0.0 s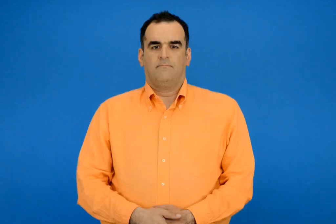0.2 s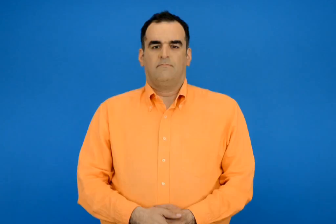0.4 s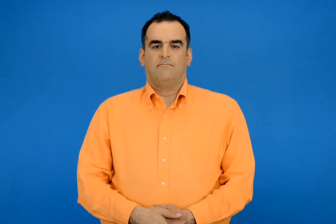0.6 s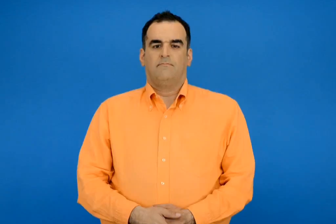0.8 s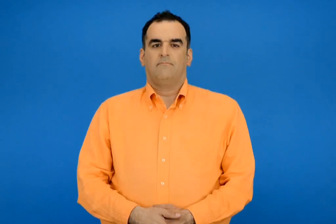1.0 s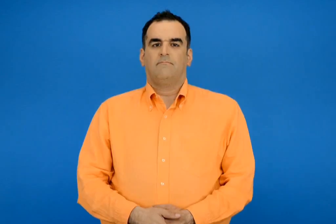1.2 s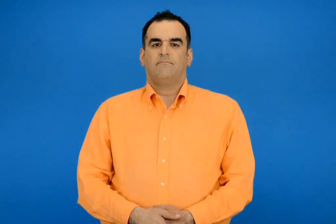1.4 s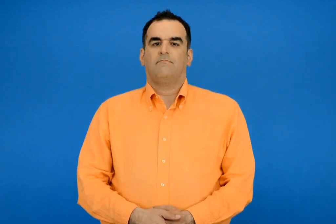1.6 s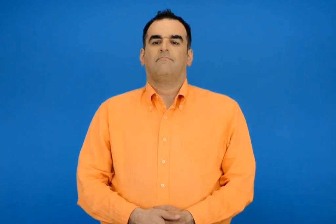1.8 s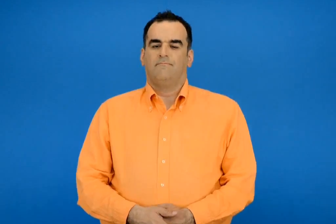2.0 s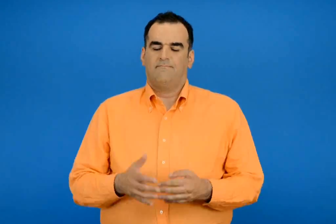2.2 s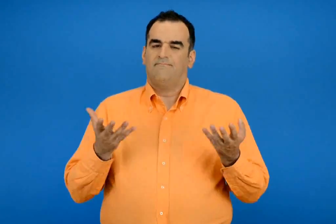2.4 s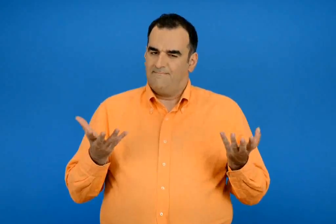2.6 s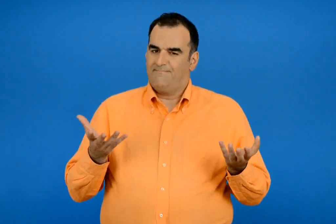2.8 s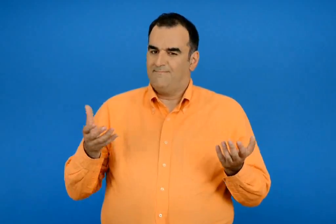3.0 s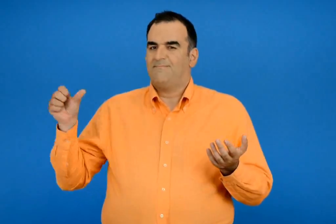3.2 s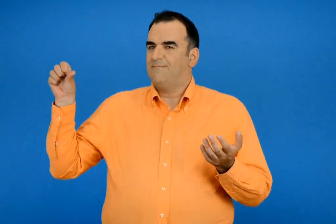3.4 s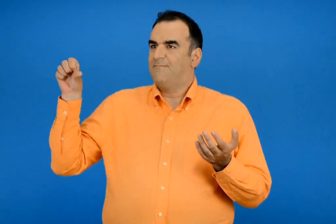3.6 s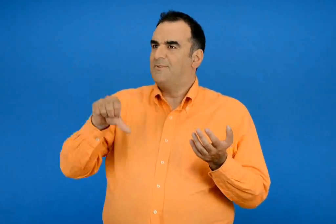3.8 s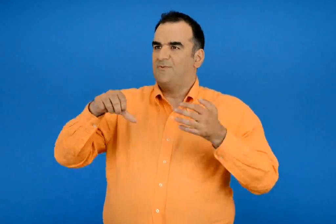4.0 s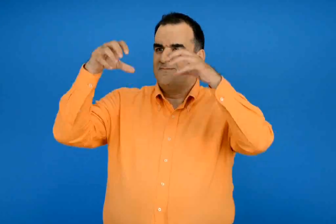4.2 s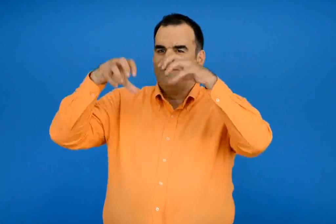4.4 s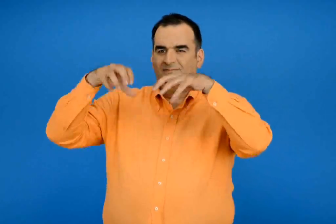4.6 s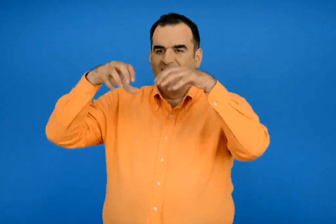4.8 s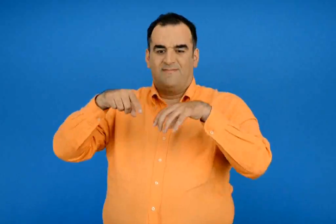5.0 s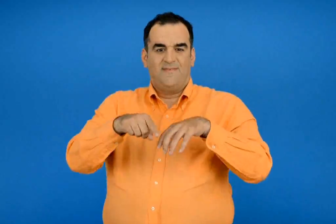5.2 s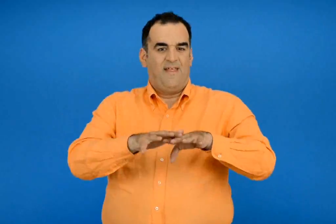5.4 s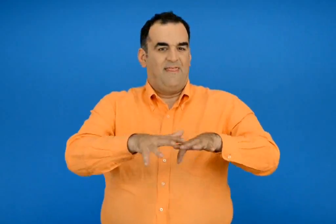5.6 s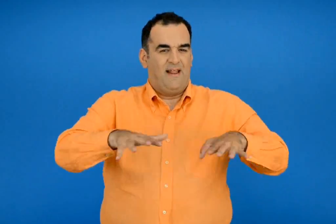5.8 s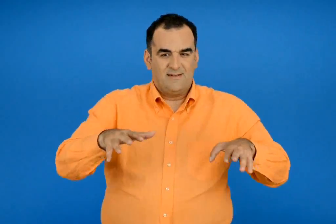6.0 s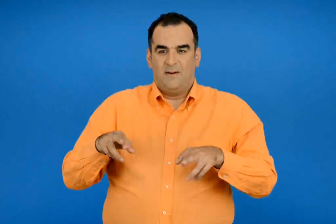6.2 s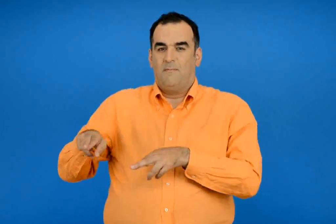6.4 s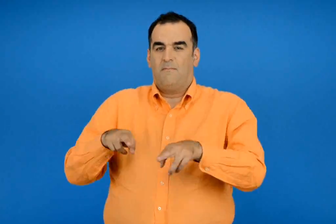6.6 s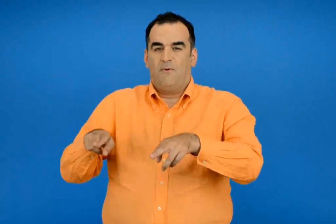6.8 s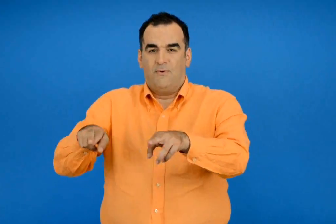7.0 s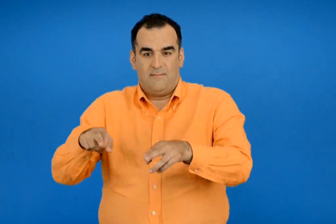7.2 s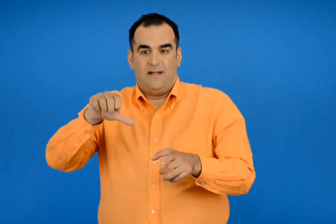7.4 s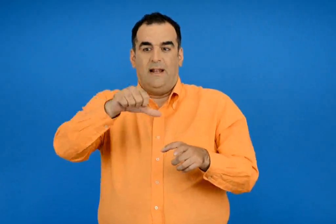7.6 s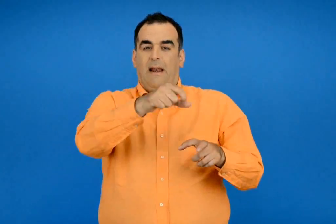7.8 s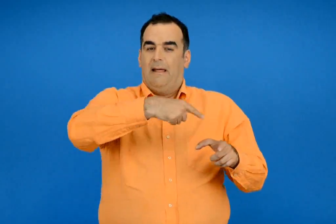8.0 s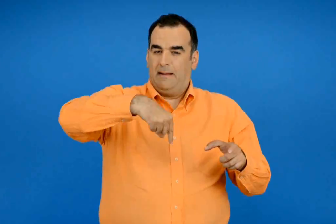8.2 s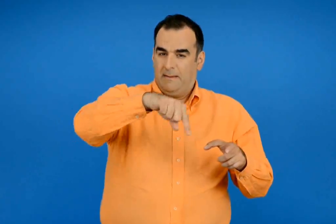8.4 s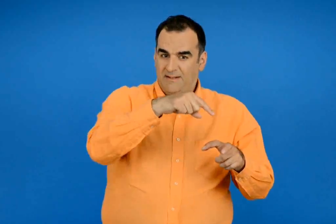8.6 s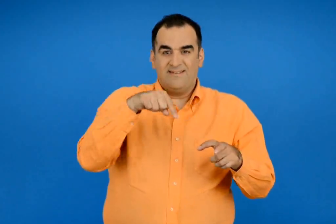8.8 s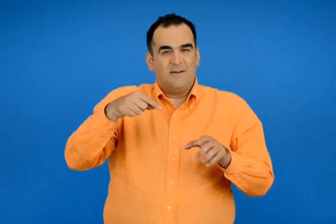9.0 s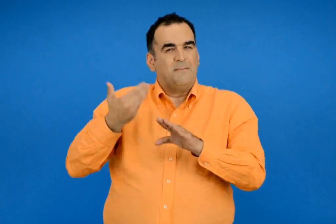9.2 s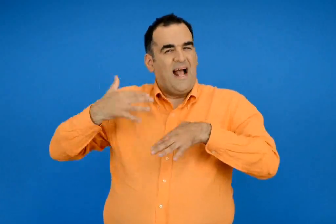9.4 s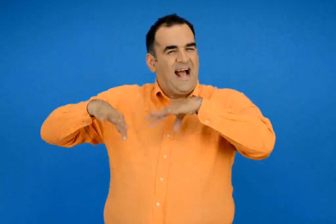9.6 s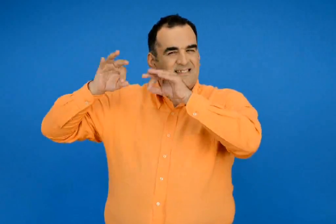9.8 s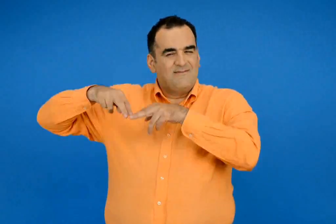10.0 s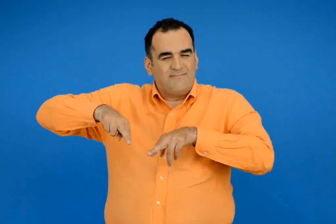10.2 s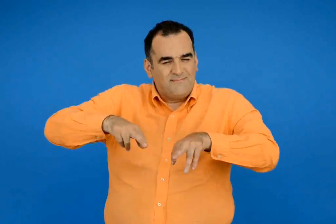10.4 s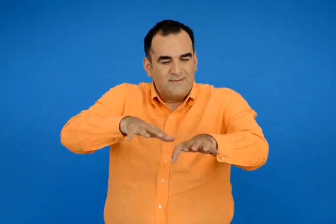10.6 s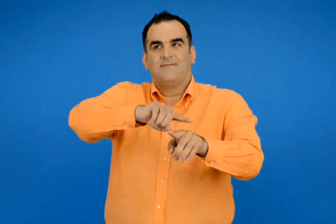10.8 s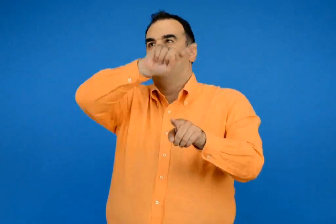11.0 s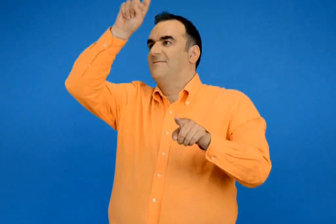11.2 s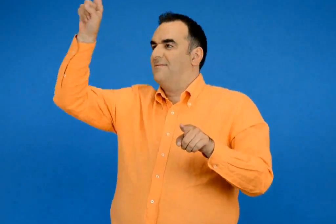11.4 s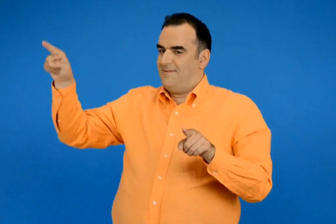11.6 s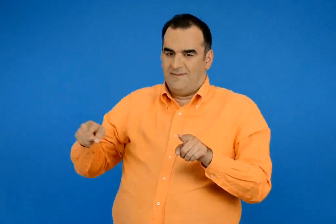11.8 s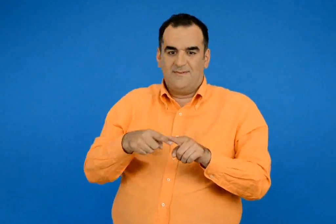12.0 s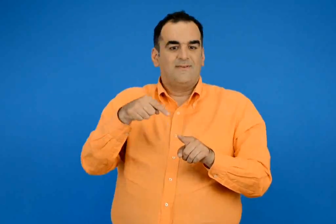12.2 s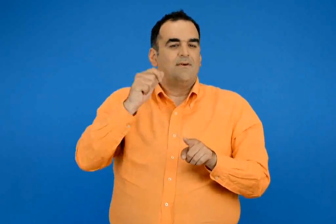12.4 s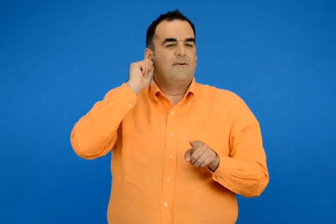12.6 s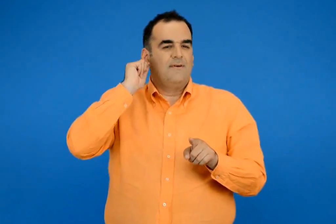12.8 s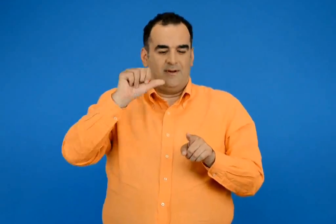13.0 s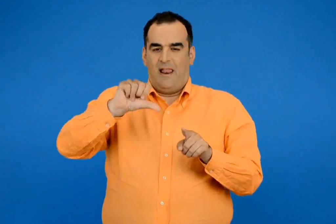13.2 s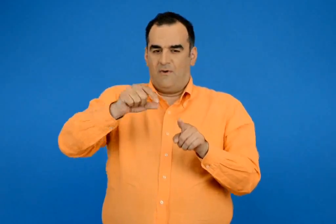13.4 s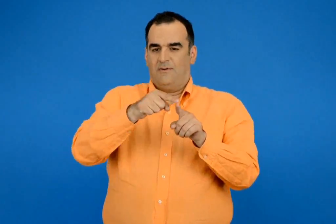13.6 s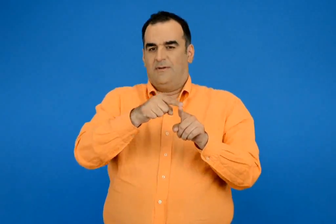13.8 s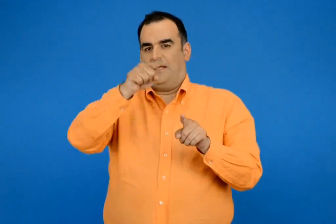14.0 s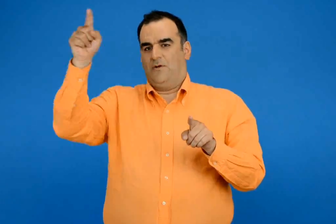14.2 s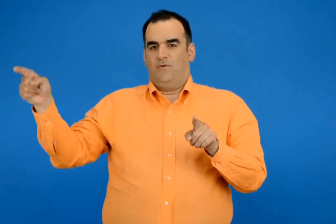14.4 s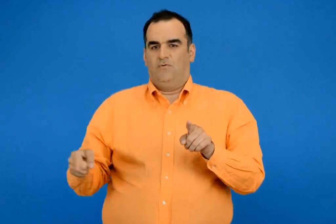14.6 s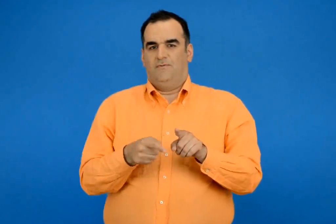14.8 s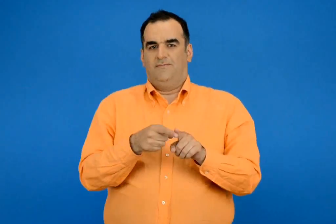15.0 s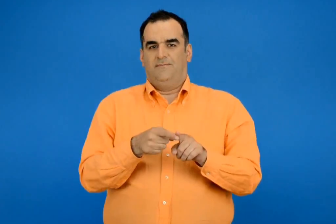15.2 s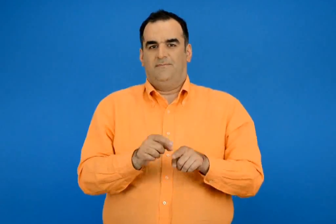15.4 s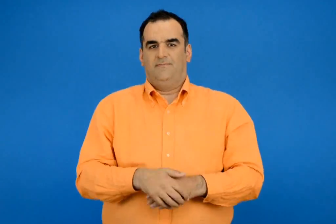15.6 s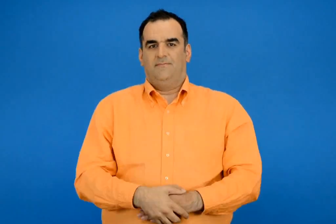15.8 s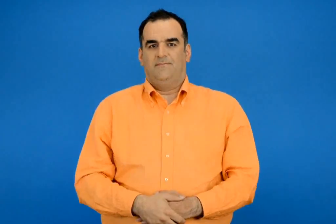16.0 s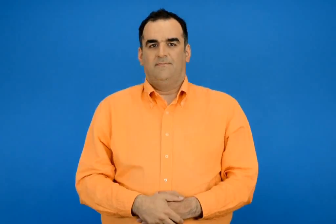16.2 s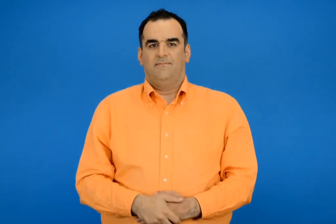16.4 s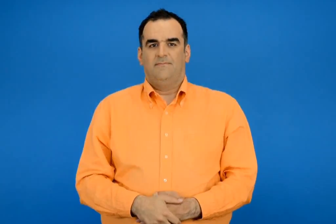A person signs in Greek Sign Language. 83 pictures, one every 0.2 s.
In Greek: έτσι ξαναγυρνούν στη θάλασσα στα ποταμιά και στις λίμνες δηλαδή εκεί από οπού ξεκίνησαν το ταξίδι αυτό του νερού συνεχίζεται ξανά και ξανά και λέγεται κύκλος του νερού
